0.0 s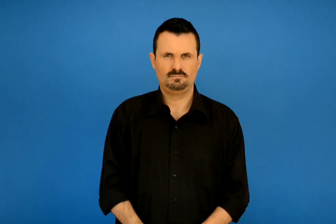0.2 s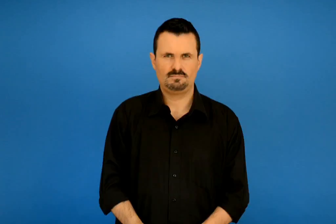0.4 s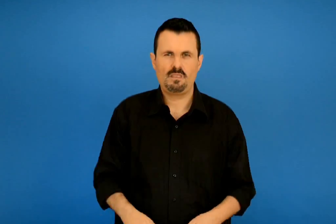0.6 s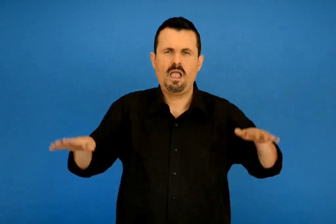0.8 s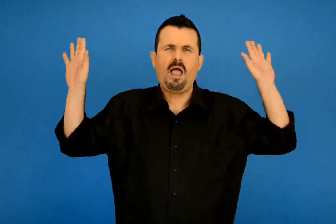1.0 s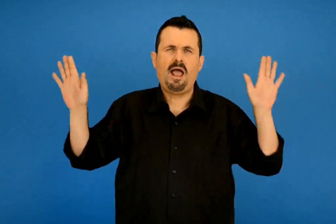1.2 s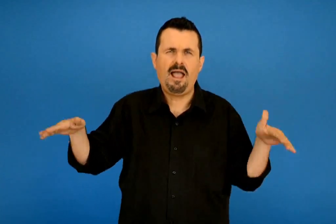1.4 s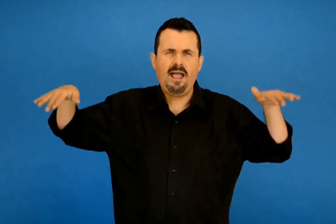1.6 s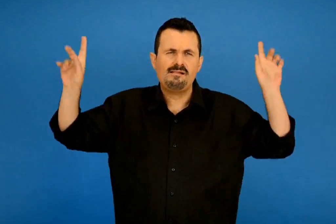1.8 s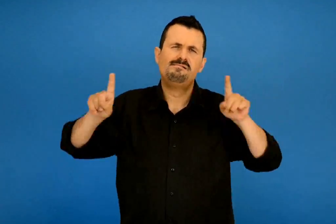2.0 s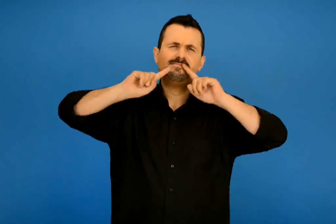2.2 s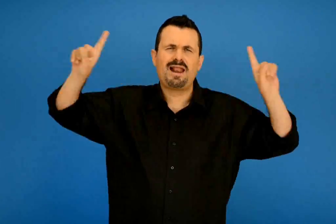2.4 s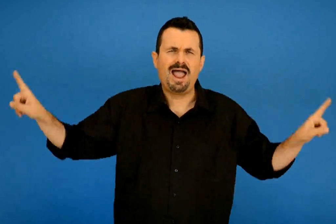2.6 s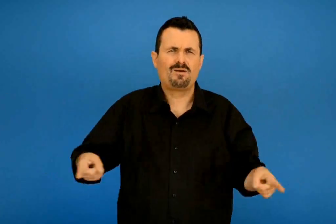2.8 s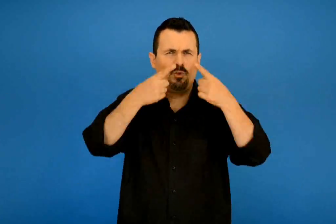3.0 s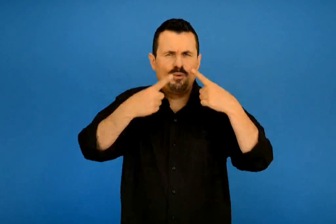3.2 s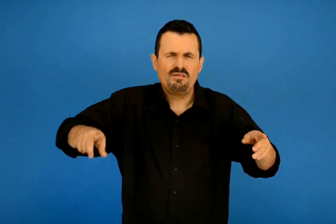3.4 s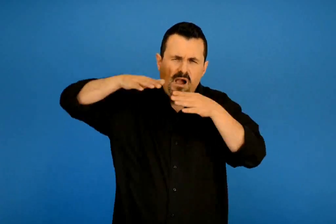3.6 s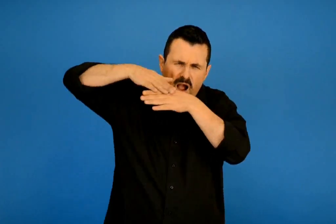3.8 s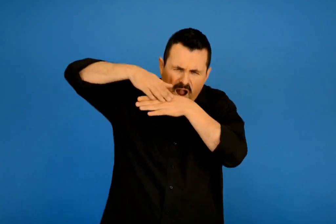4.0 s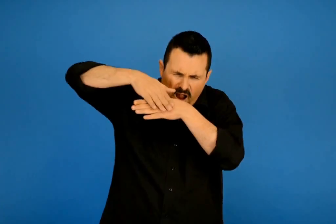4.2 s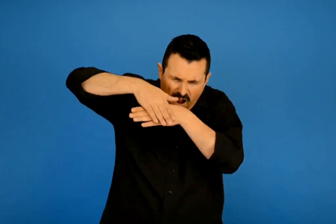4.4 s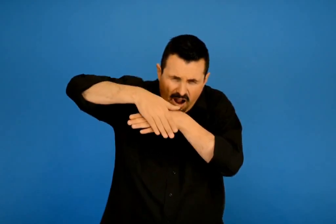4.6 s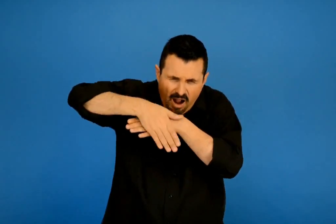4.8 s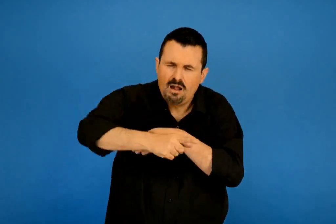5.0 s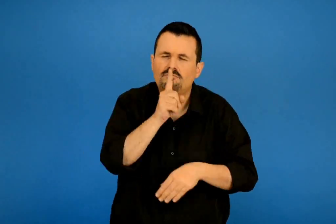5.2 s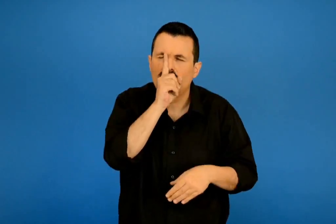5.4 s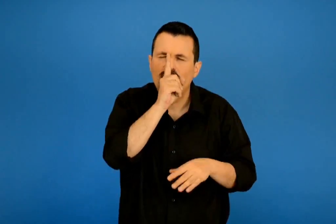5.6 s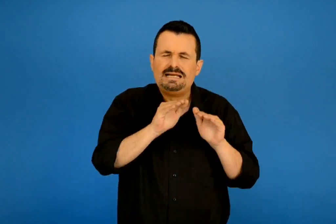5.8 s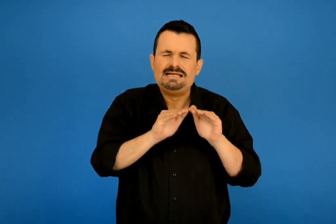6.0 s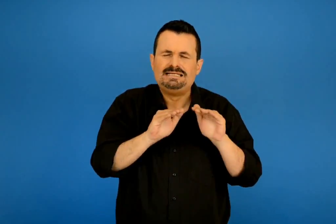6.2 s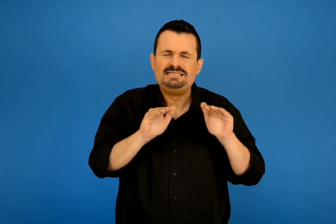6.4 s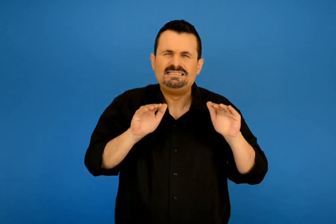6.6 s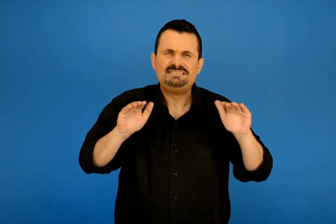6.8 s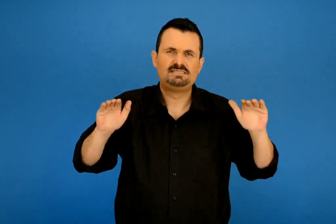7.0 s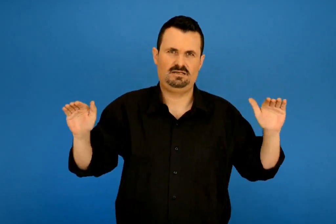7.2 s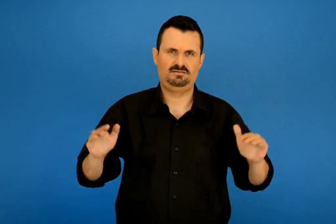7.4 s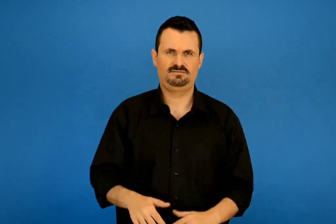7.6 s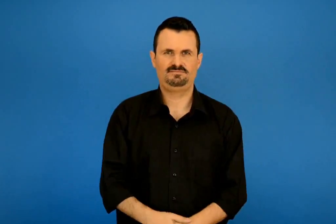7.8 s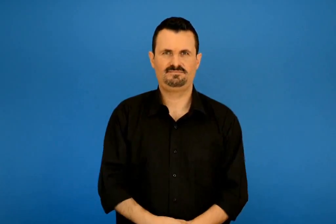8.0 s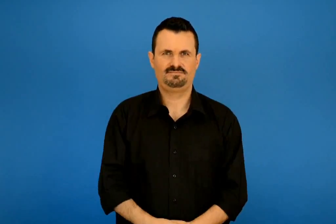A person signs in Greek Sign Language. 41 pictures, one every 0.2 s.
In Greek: τρίλιες αγγέλων κεντούν της νύχτας τη σιγαλιά
